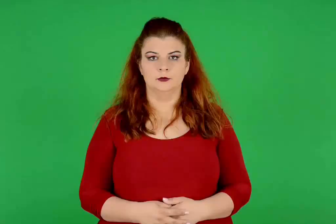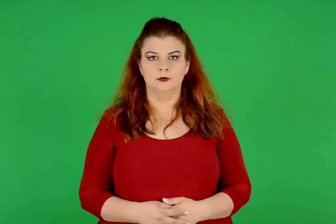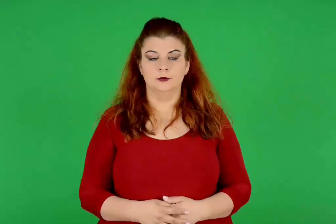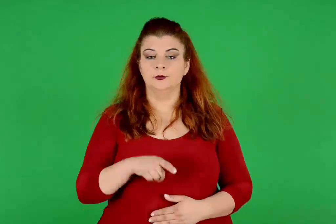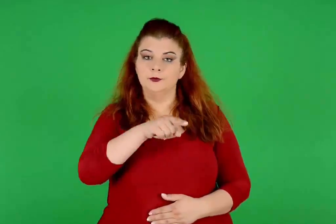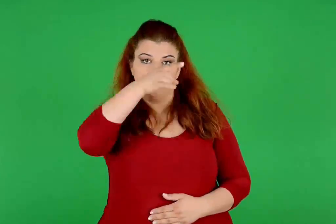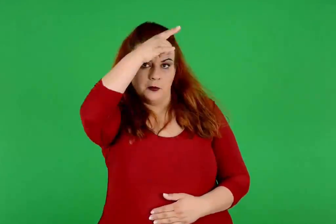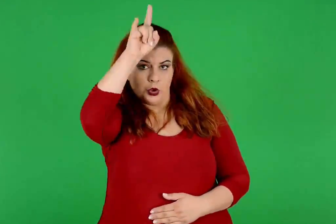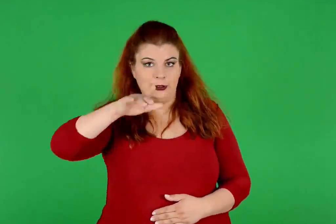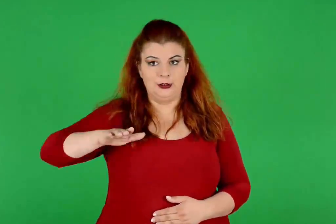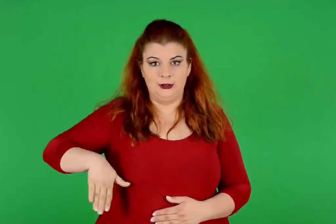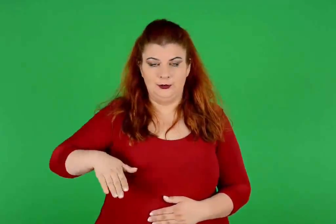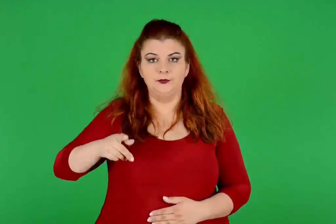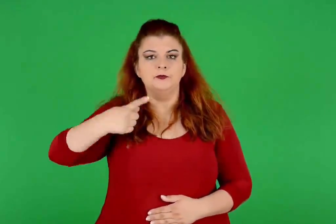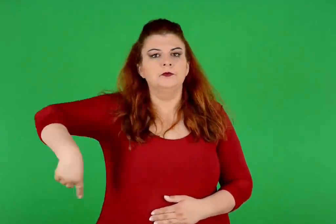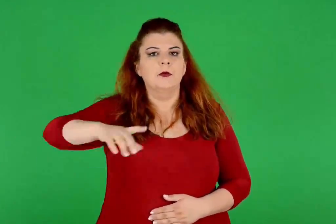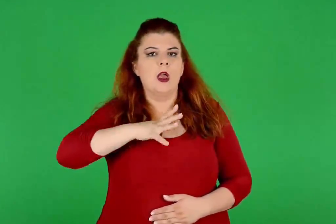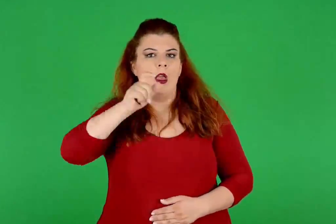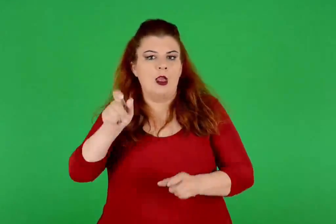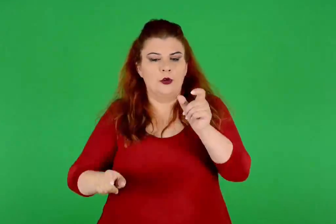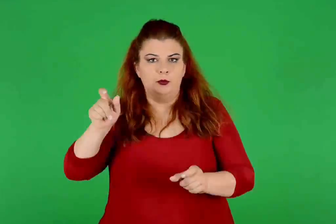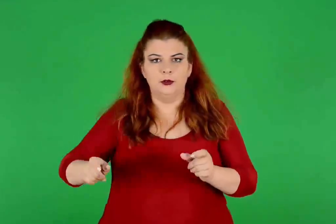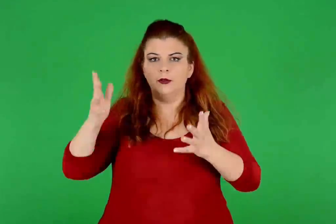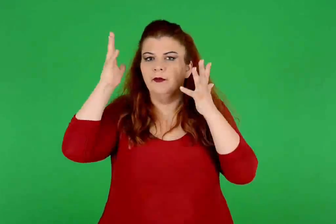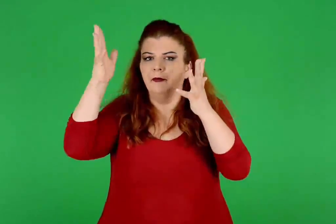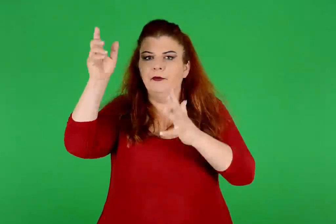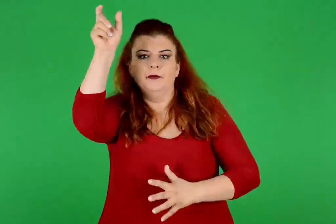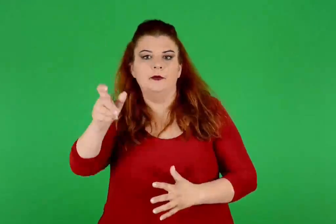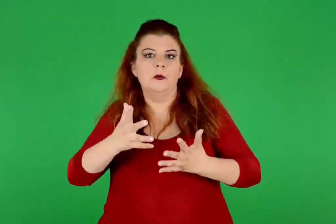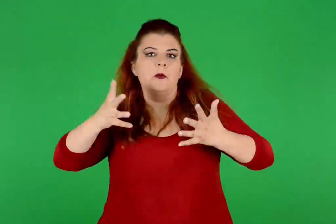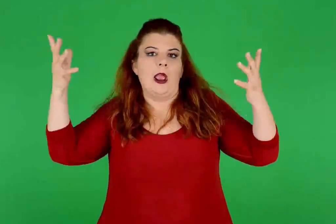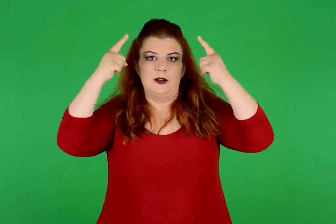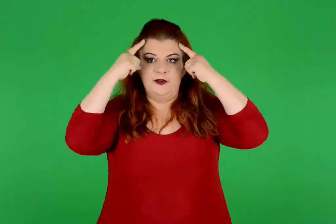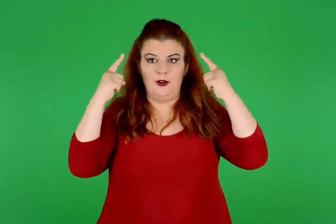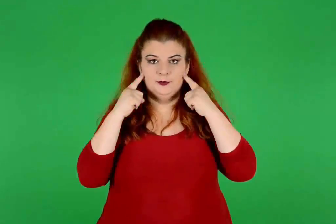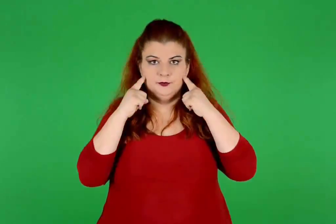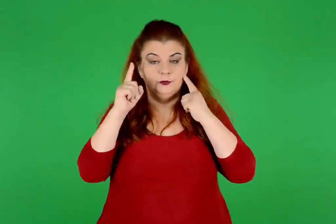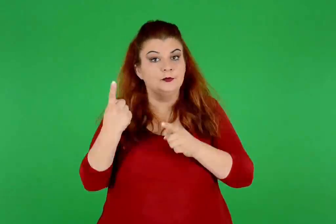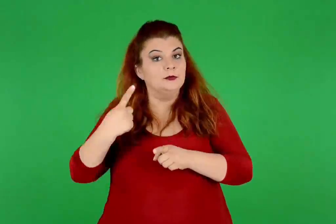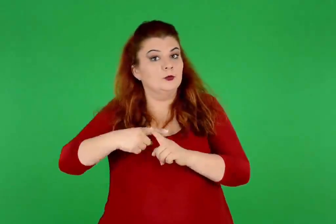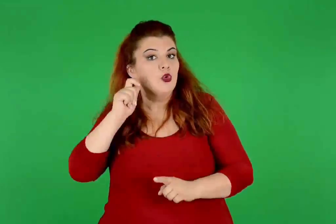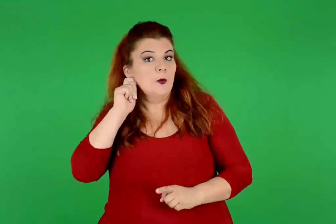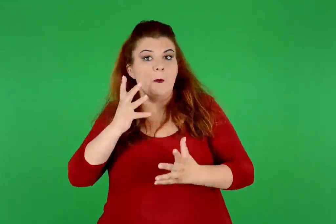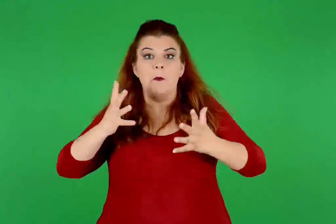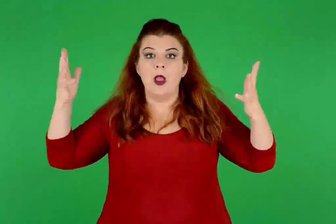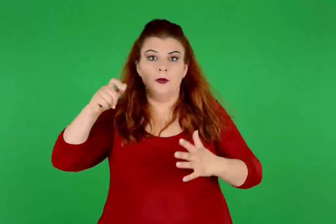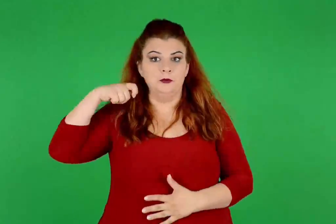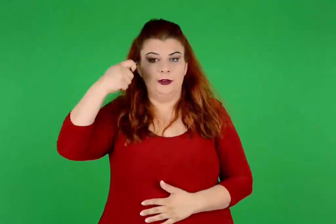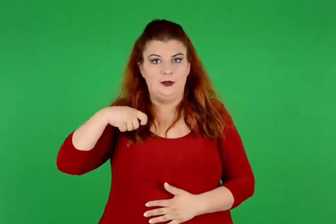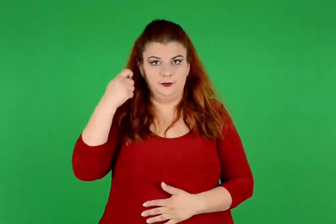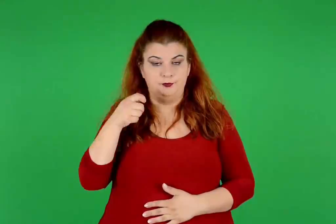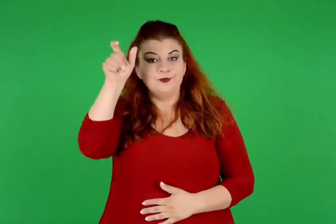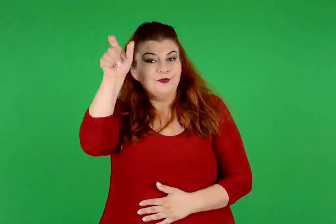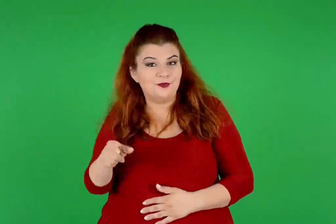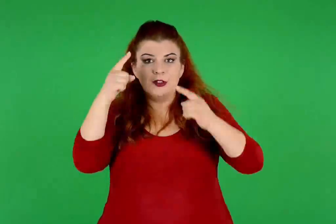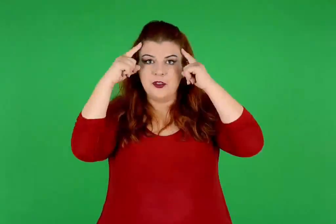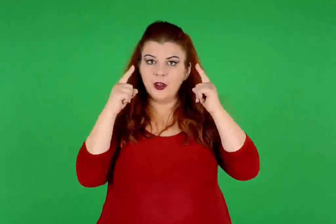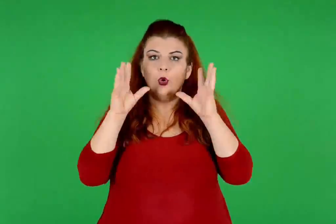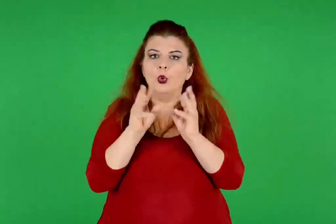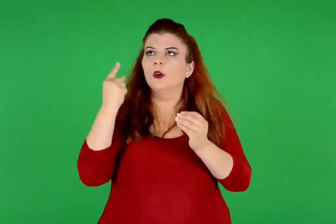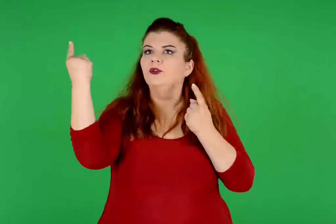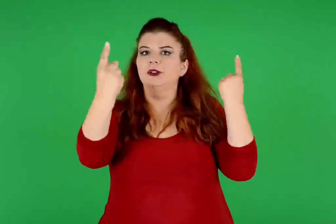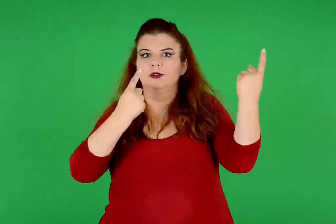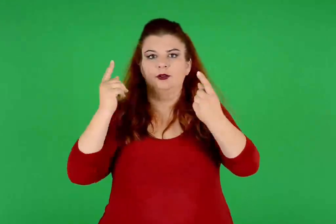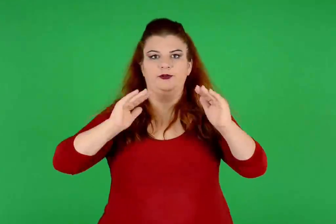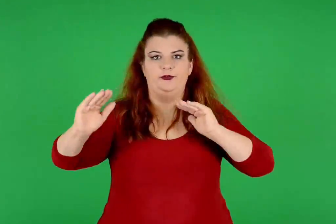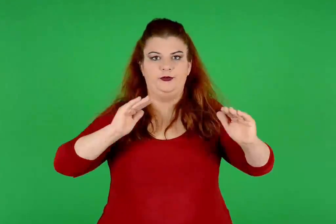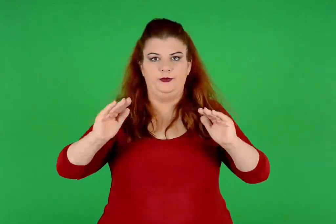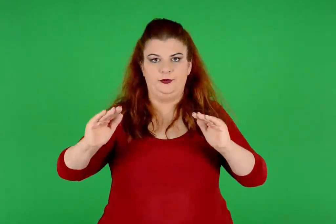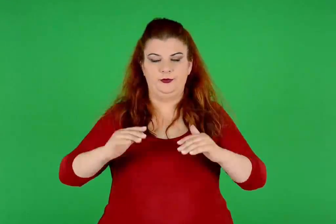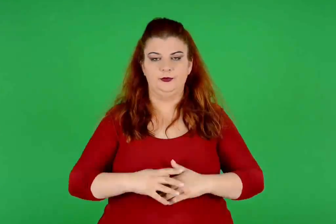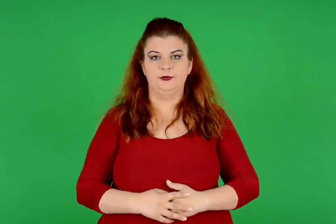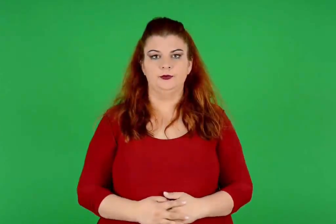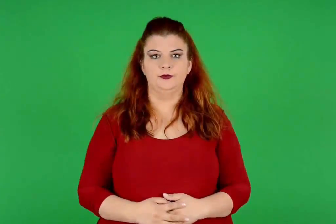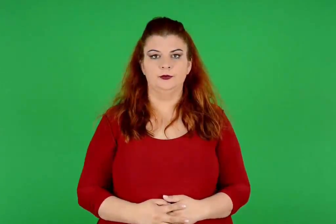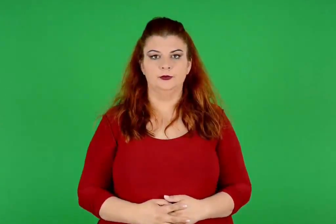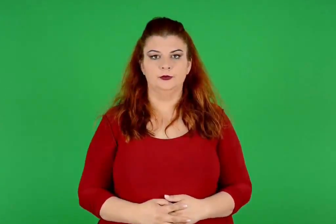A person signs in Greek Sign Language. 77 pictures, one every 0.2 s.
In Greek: στη μινωική κρήτη οι άνθρωποι λάτρευαν τη μεγάλη θεά. την έλεγαν και μεγάλη μητέρα και ήταν η θεά της φύσης
